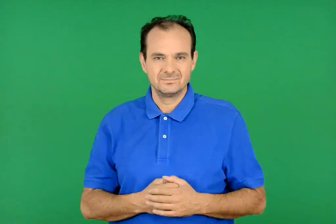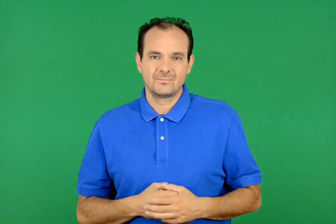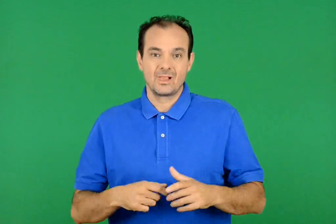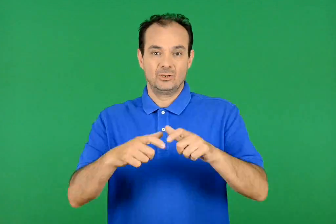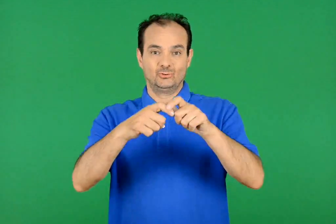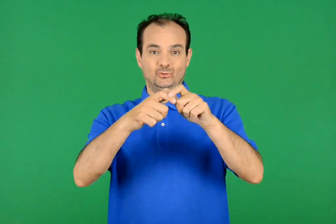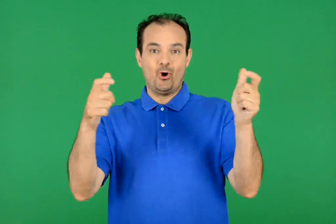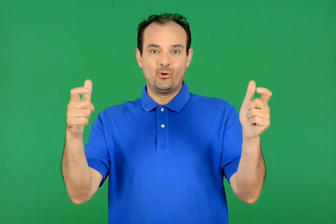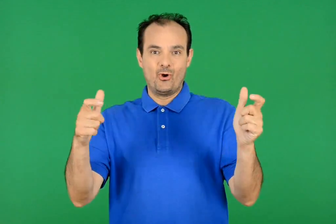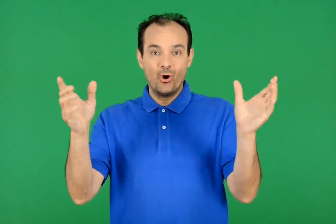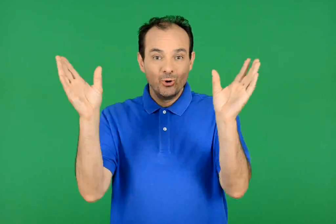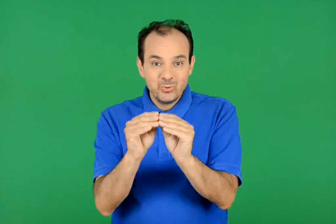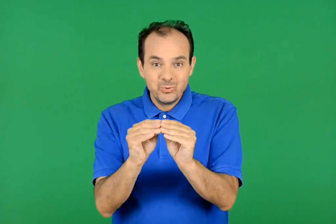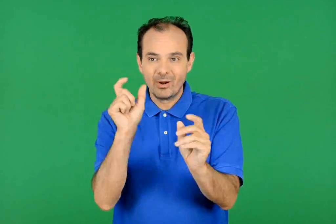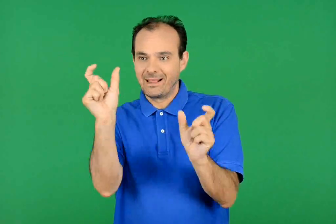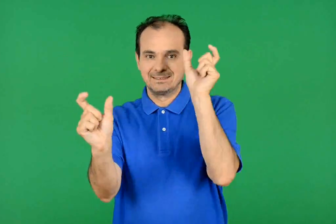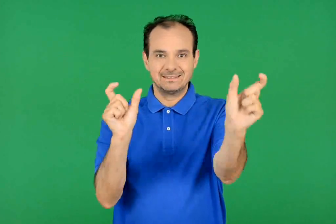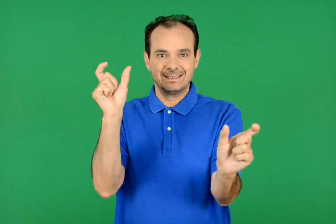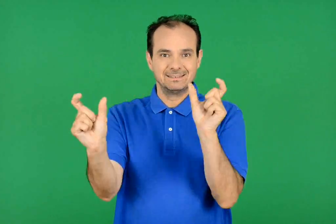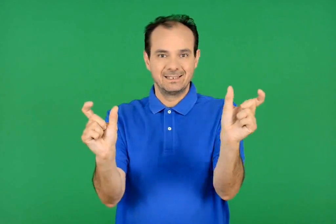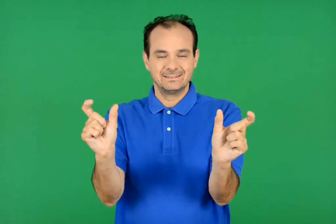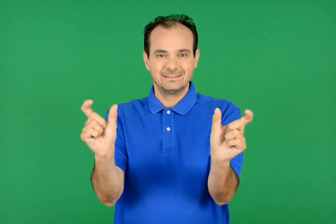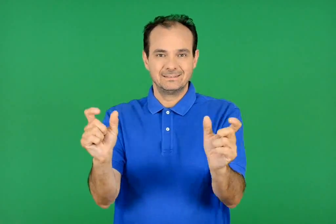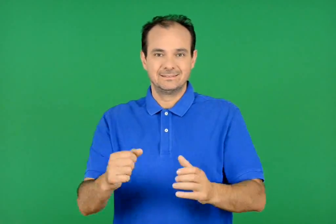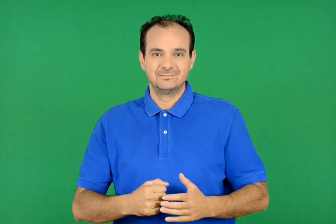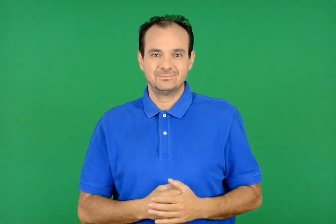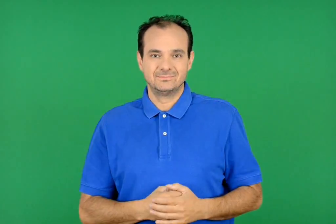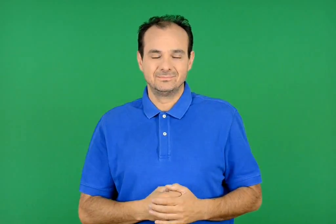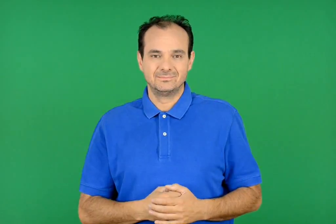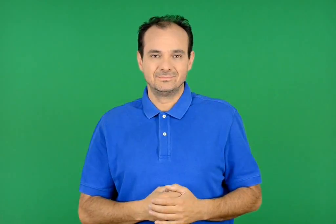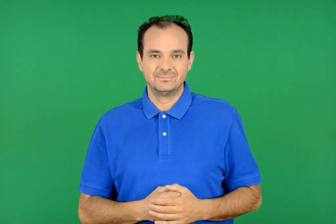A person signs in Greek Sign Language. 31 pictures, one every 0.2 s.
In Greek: λέξεις που ακούς σε ένα σχολείο
